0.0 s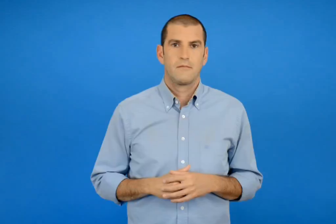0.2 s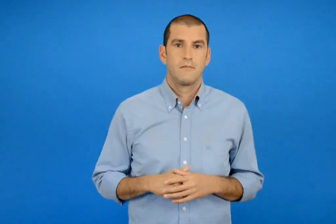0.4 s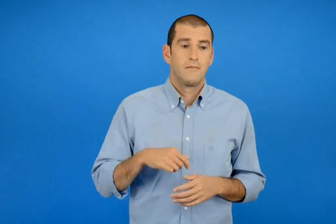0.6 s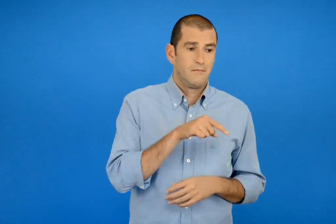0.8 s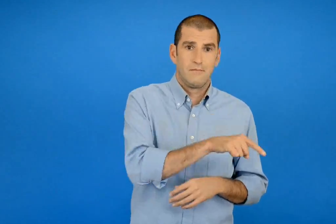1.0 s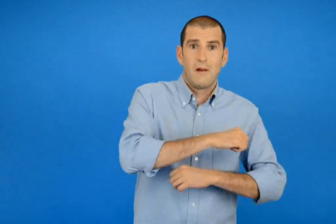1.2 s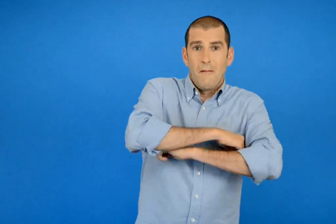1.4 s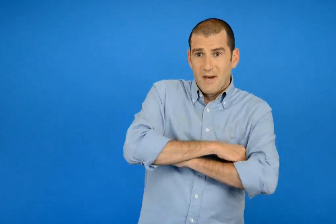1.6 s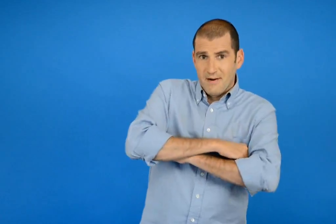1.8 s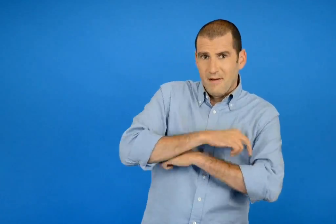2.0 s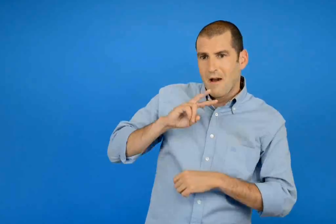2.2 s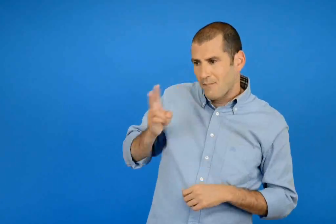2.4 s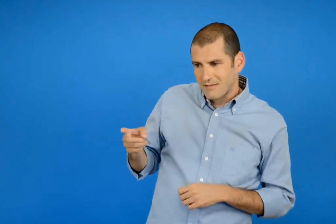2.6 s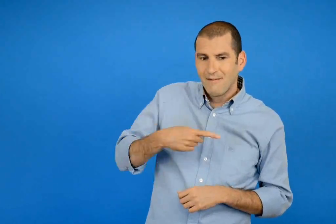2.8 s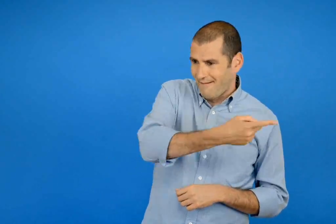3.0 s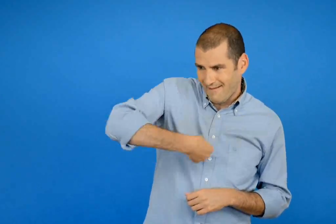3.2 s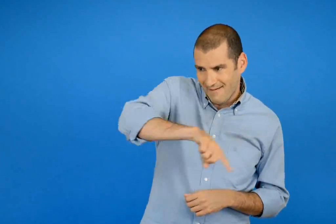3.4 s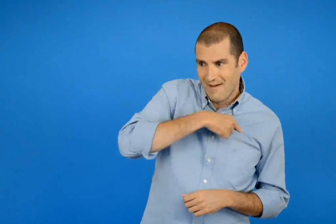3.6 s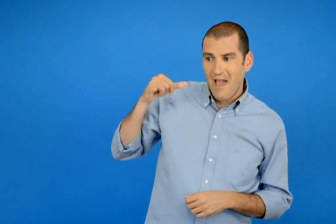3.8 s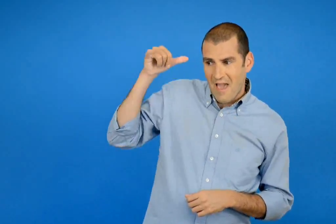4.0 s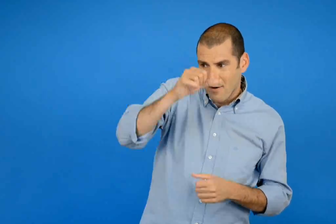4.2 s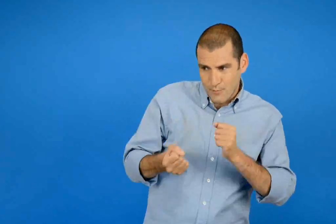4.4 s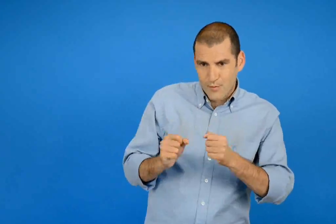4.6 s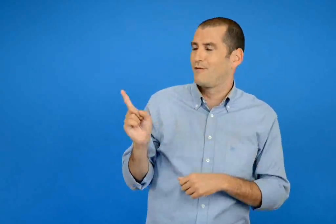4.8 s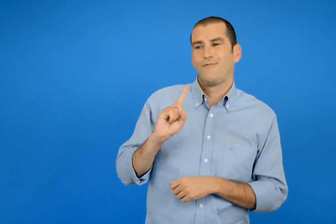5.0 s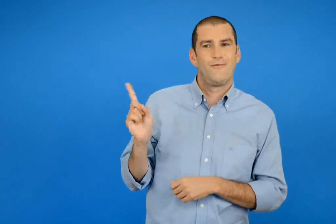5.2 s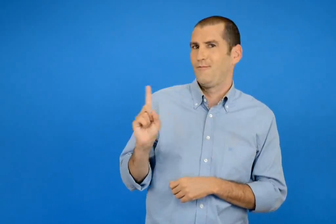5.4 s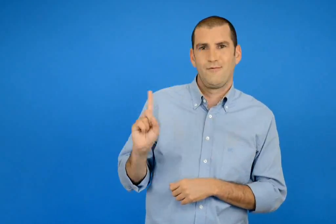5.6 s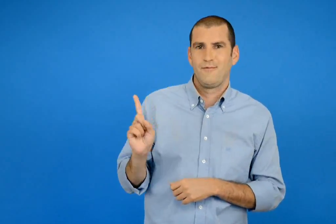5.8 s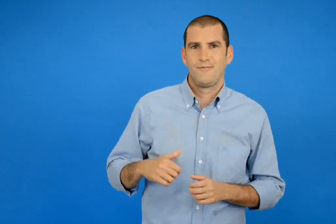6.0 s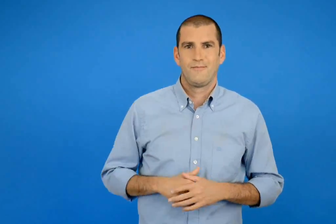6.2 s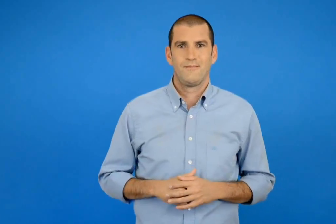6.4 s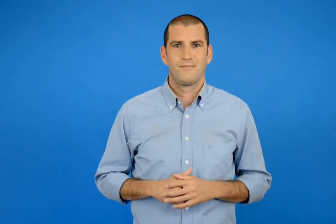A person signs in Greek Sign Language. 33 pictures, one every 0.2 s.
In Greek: δεν είμαστε αεροπόροι απάντησε η μαρίνα
